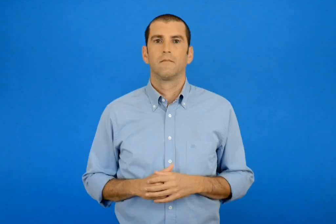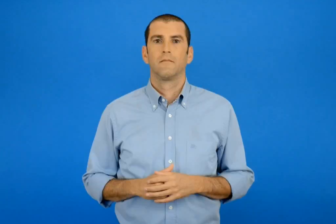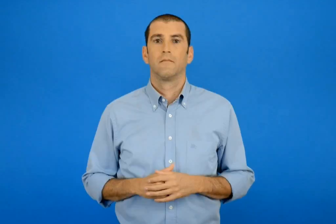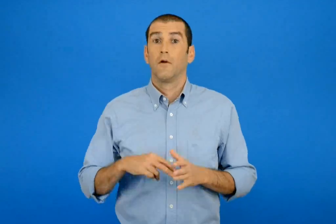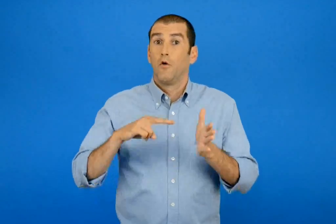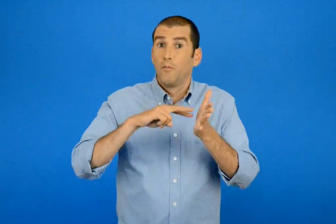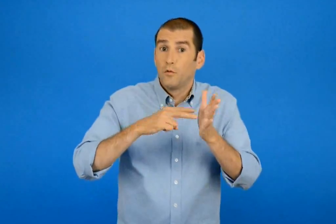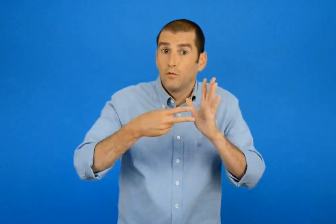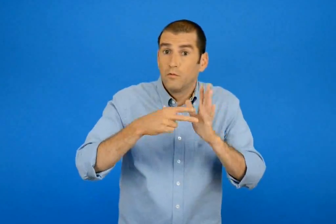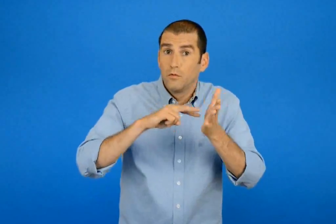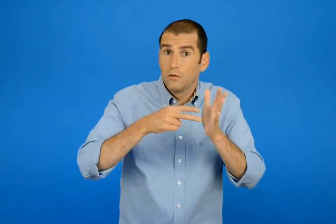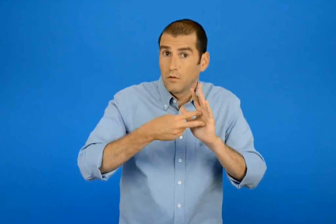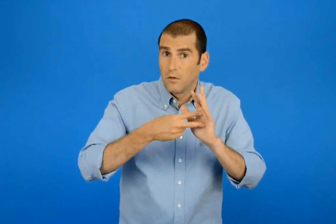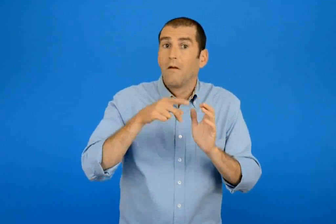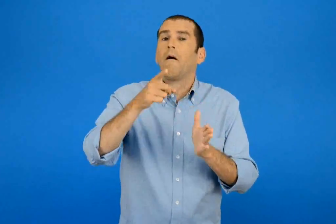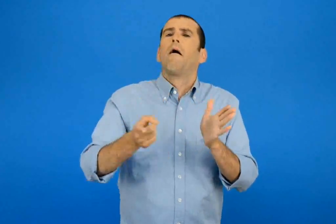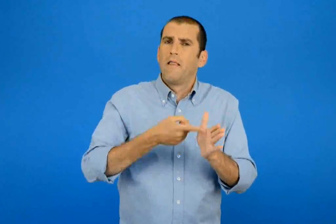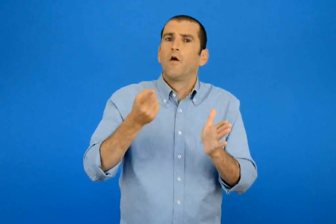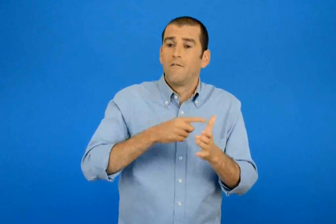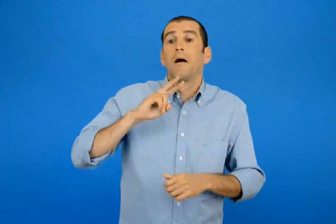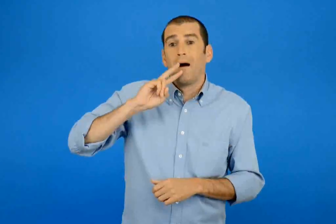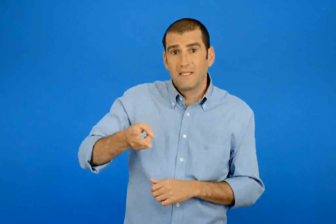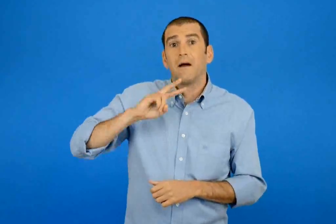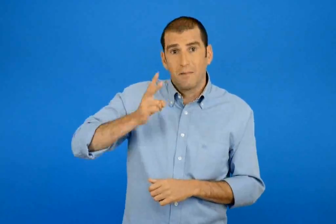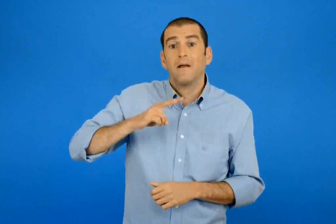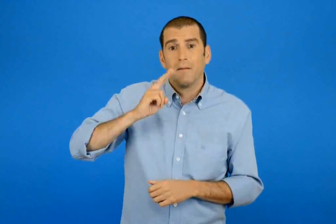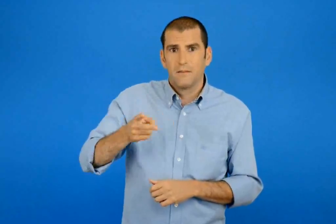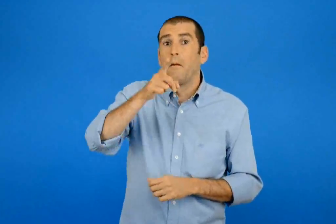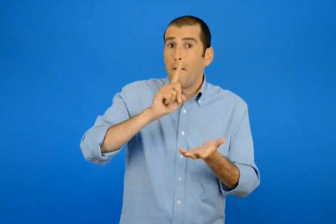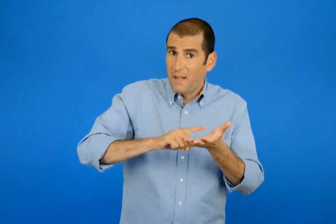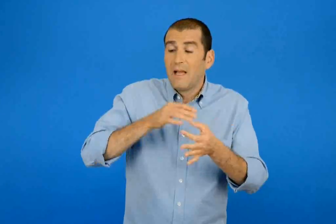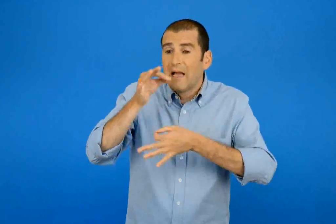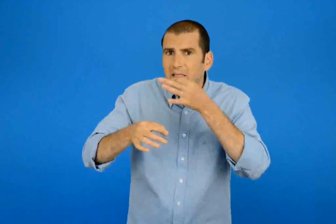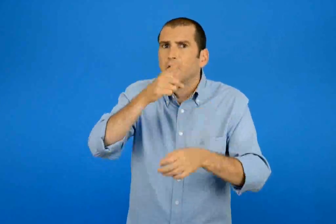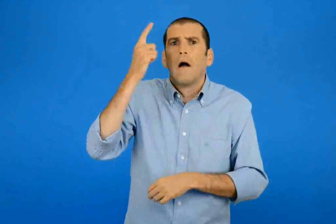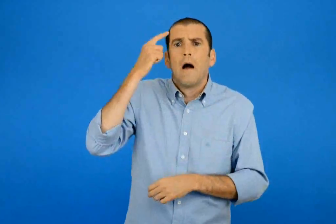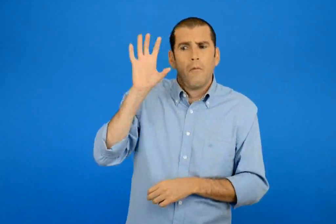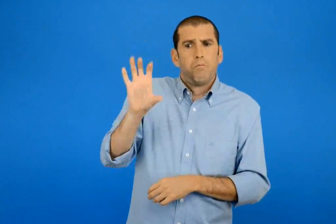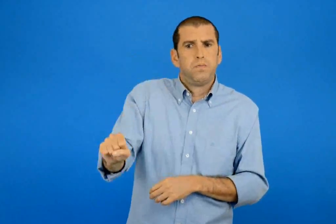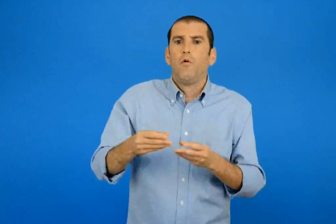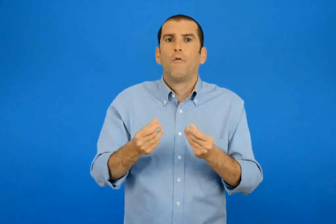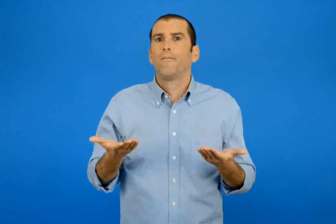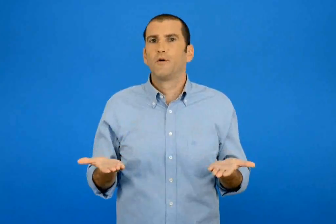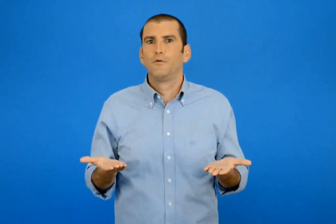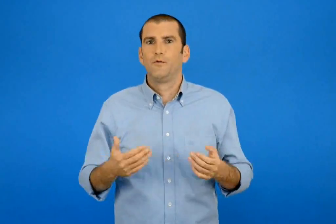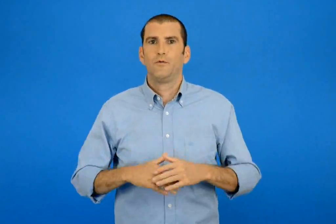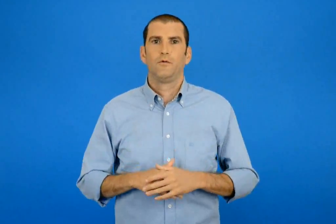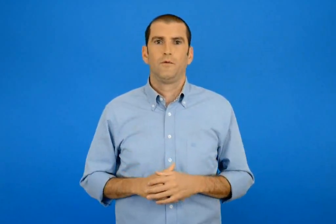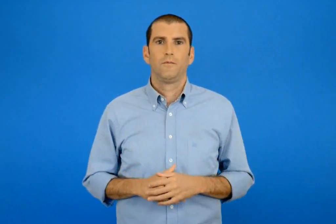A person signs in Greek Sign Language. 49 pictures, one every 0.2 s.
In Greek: προσοχή κάθε φορά που απαντάς πρέπει να λες και πως το κατάλαβες
